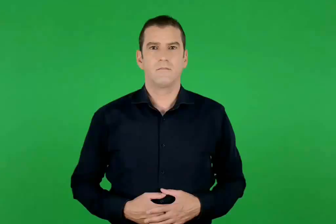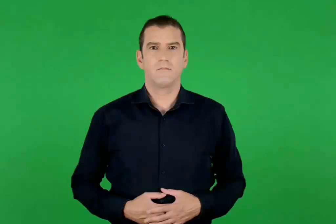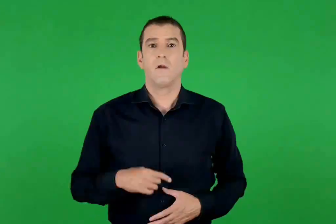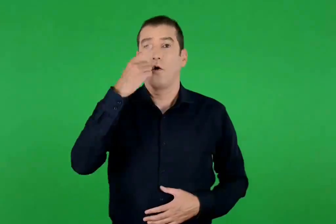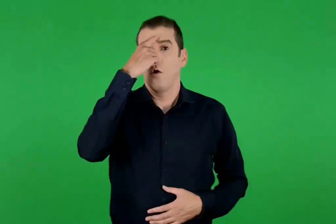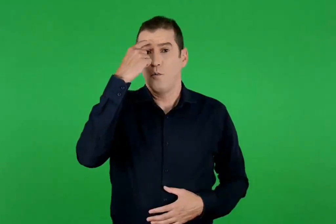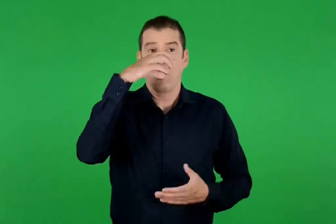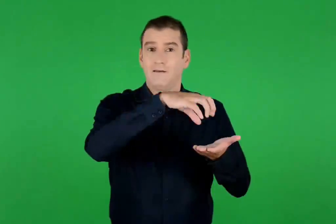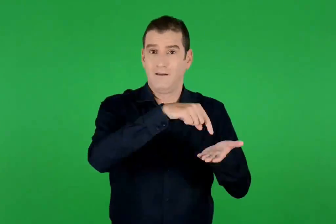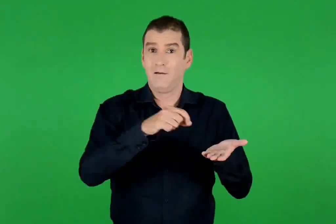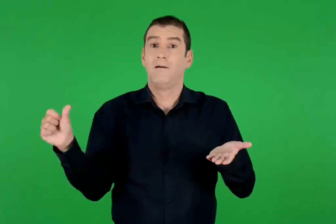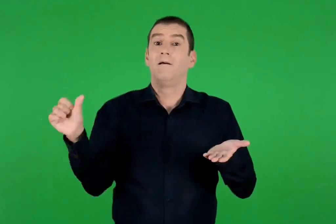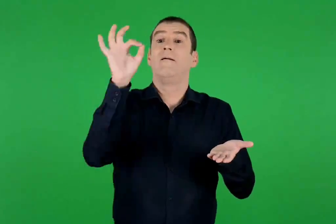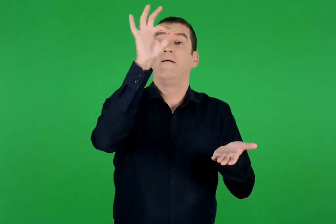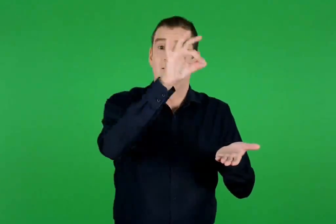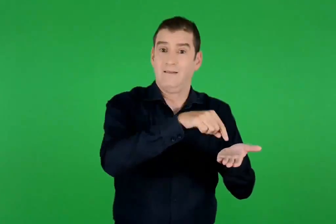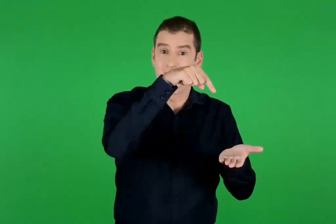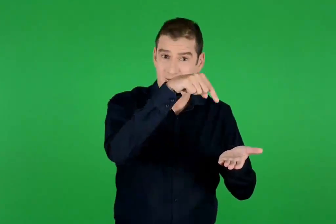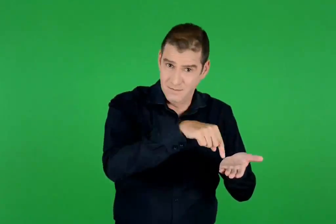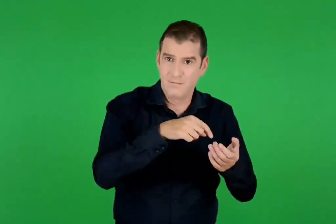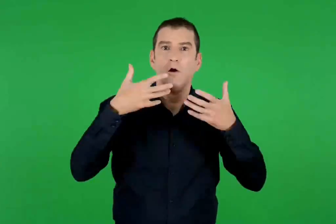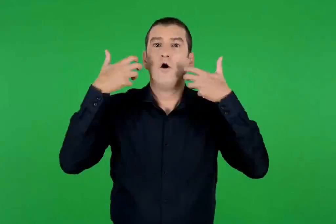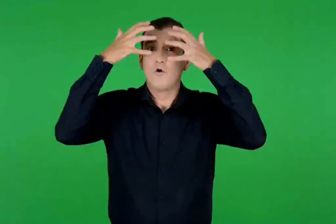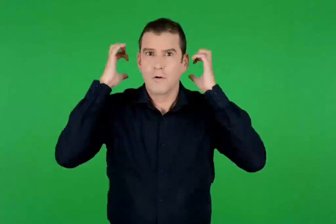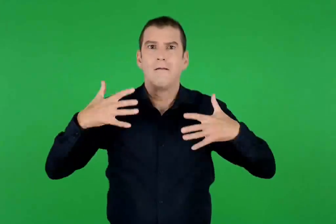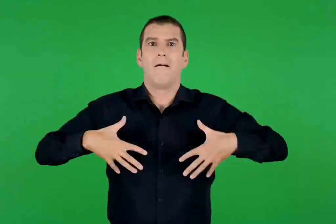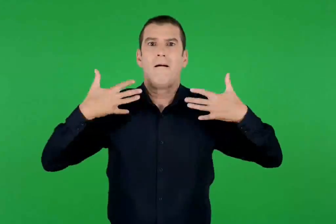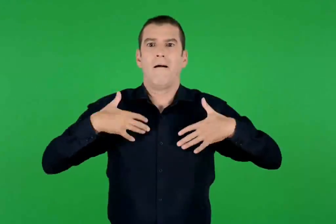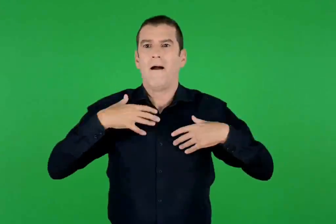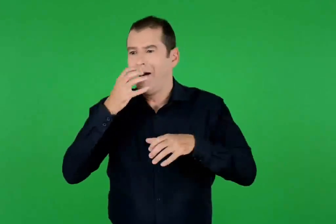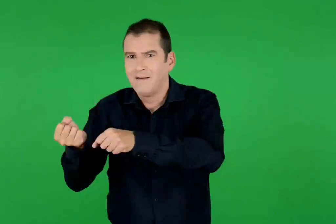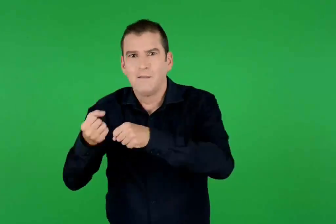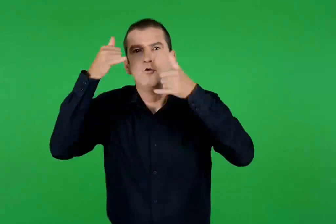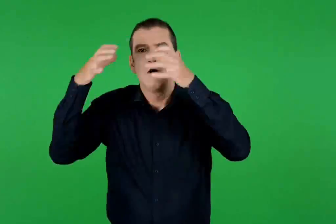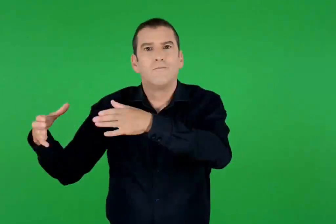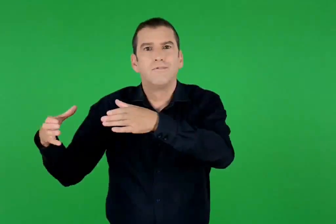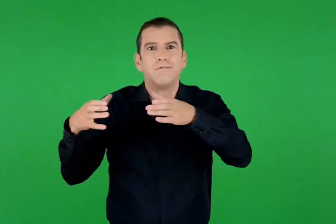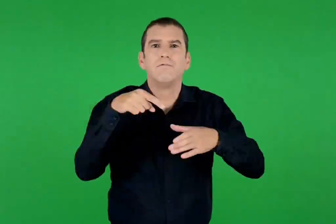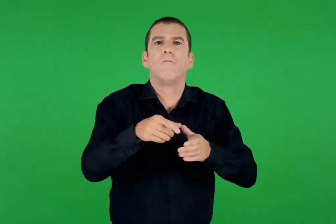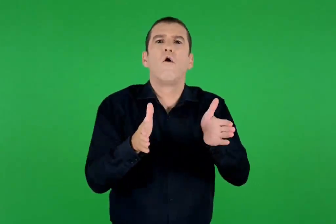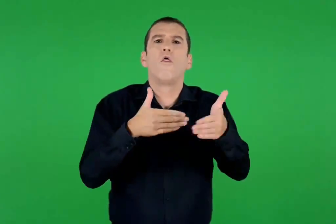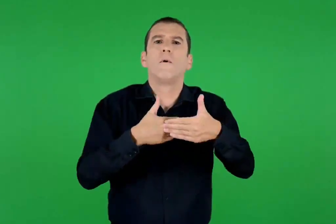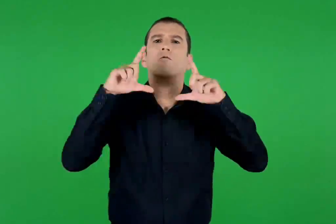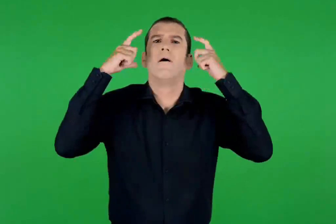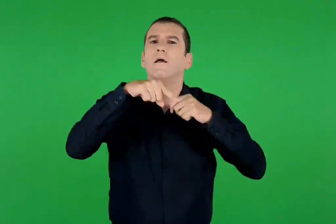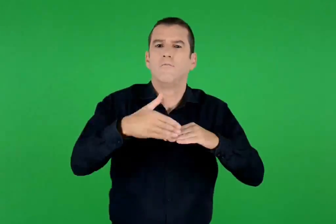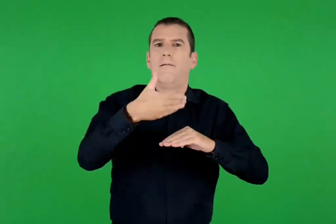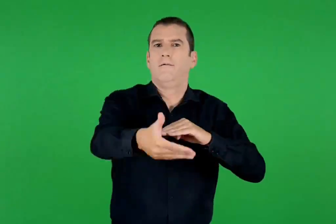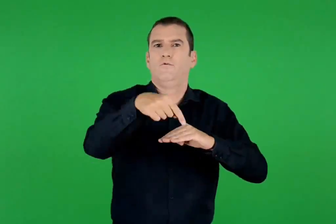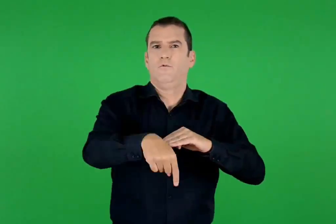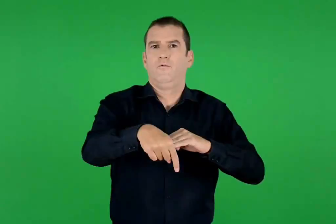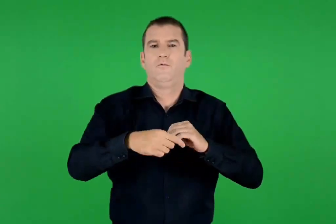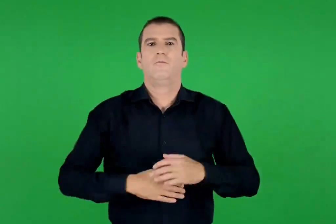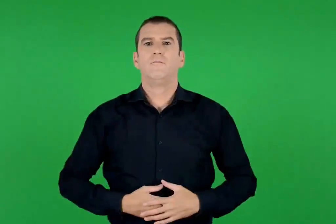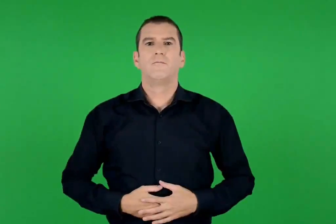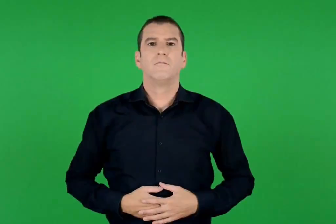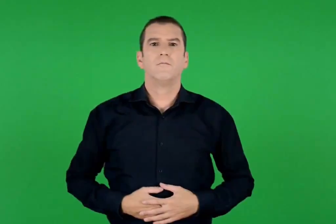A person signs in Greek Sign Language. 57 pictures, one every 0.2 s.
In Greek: όταν έφτασαν στο μοναστήρι το λιοντάρι οδήγησε όλα τα ζώα έξω από το κελί του οσίου , γεμάτο χαρά
